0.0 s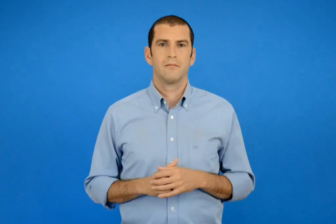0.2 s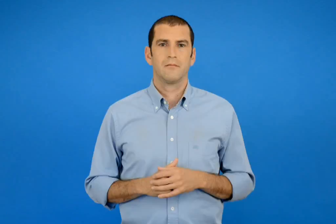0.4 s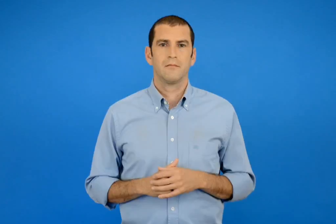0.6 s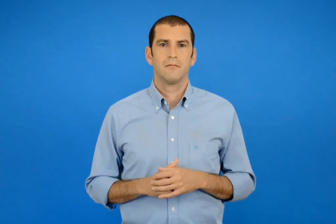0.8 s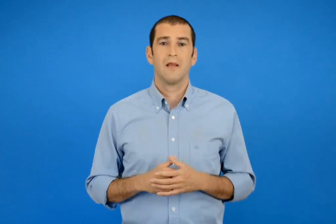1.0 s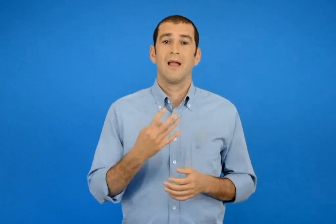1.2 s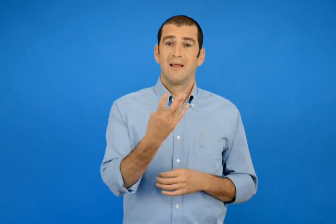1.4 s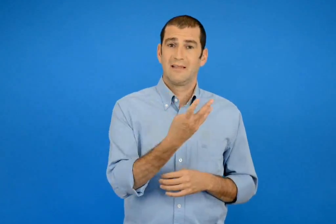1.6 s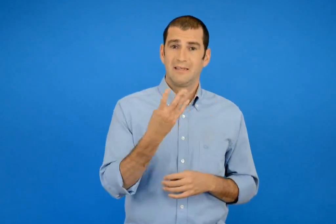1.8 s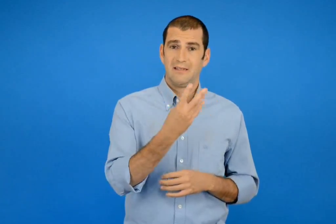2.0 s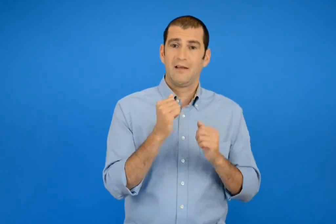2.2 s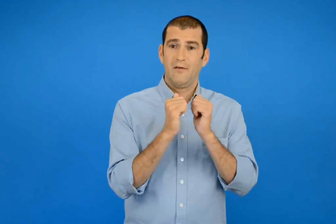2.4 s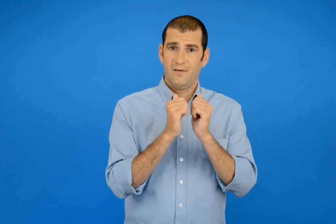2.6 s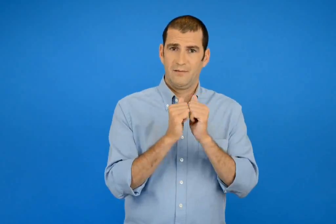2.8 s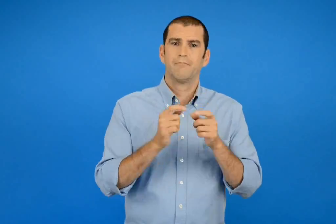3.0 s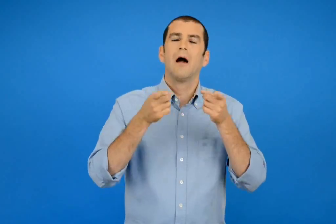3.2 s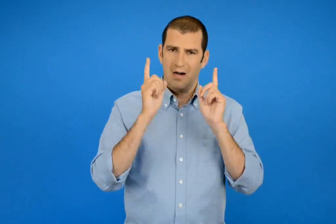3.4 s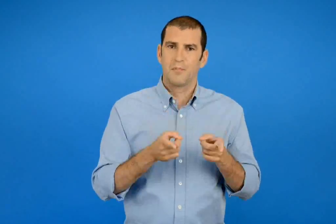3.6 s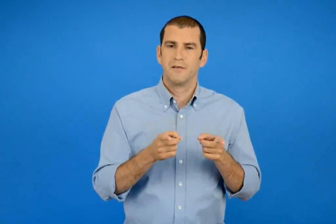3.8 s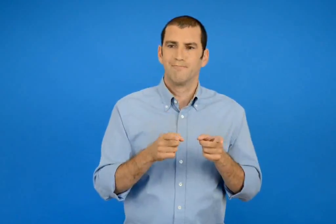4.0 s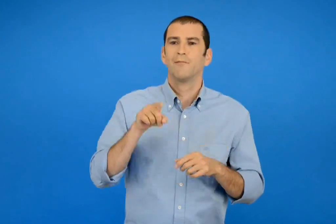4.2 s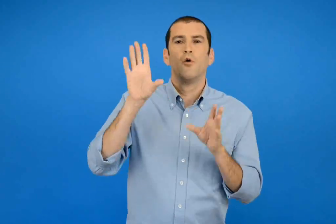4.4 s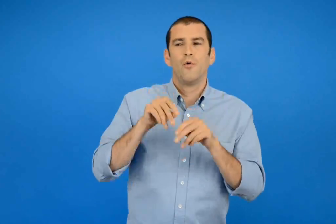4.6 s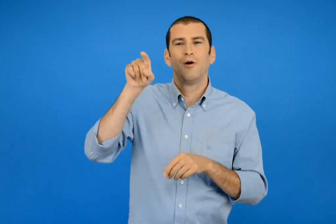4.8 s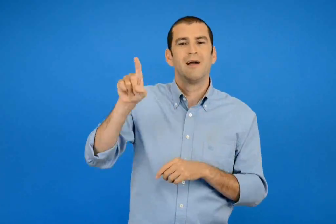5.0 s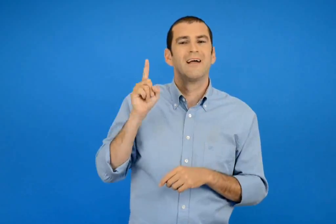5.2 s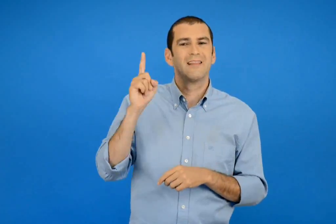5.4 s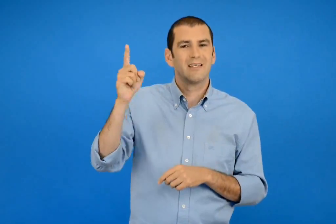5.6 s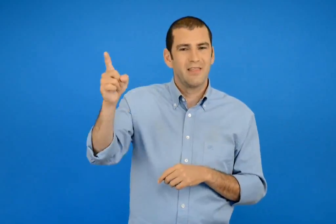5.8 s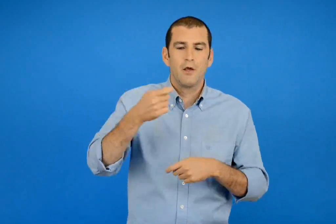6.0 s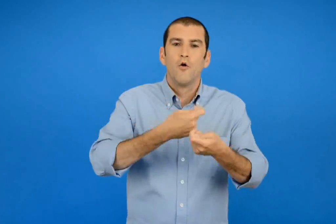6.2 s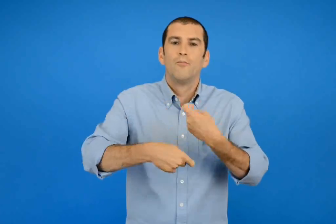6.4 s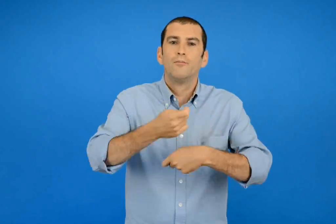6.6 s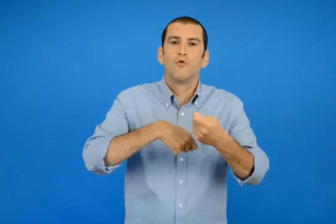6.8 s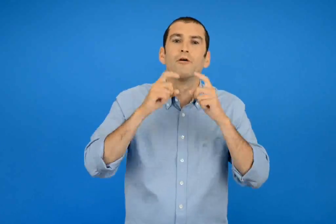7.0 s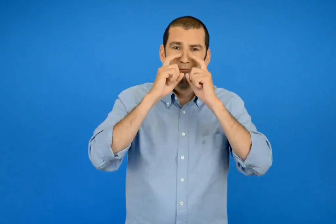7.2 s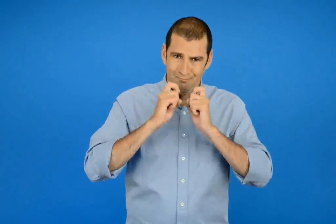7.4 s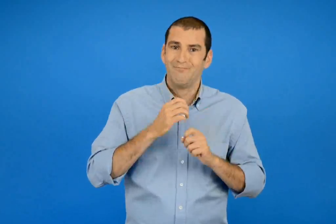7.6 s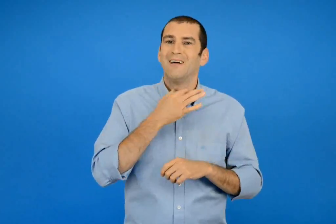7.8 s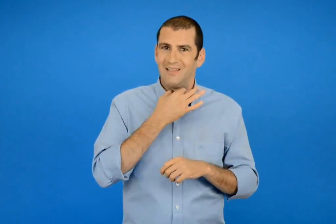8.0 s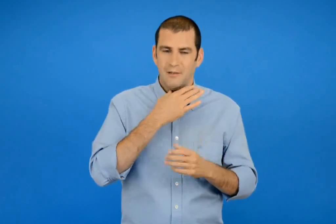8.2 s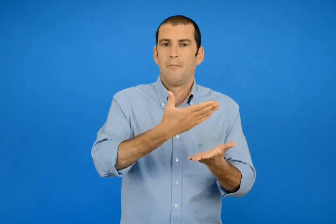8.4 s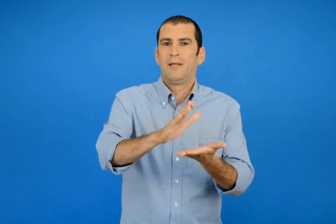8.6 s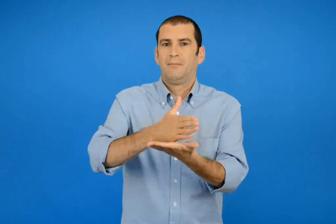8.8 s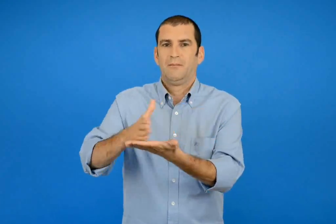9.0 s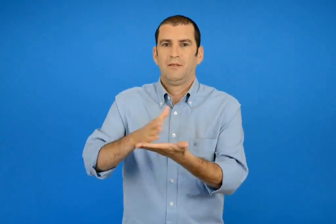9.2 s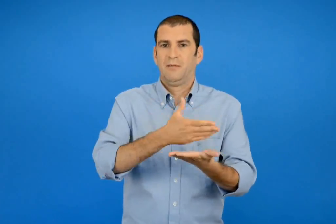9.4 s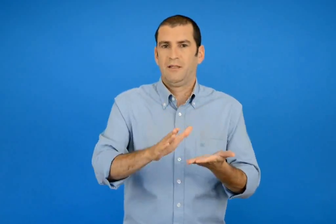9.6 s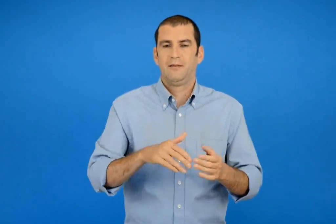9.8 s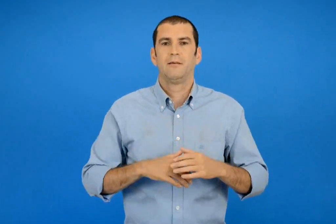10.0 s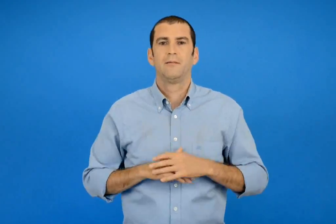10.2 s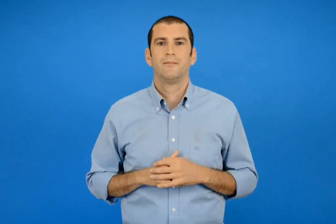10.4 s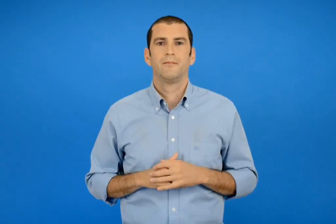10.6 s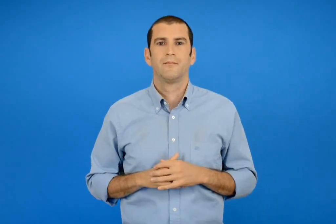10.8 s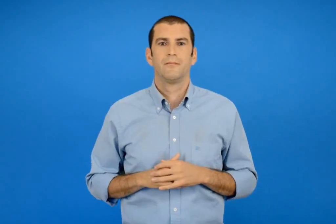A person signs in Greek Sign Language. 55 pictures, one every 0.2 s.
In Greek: οι τέσσερις φίλοι αποφάσισαν να μοιράσουν τα ψώνια που πρέπει να κάνουν για το ταξίδι
